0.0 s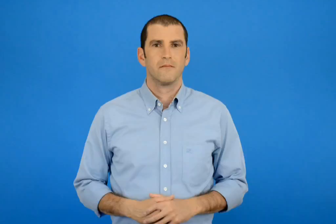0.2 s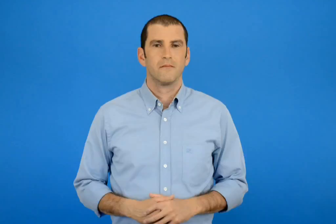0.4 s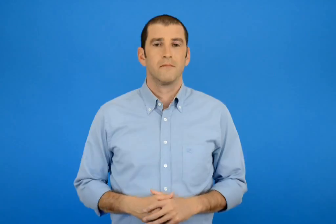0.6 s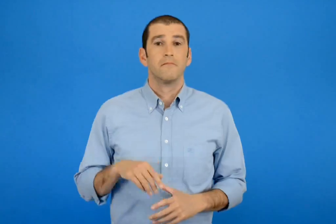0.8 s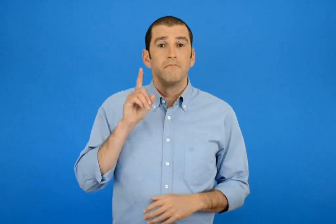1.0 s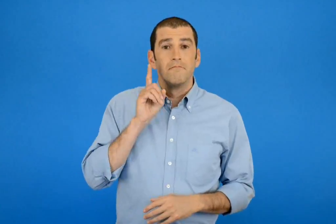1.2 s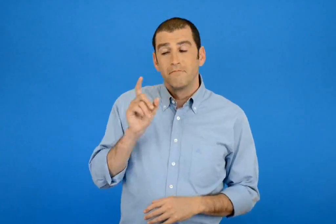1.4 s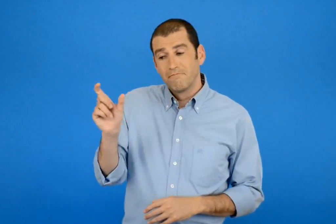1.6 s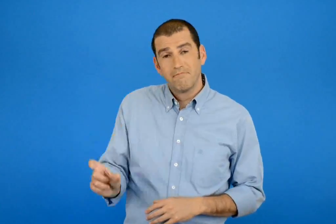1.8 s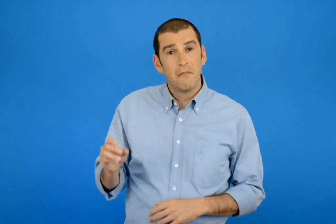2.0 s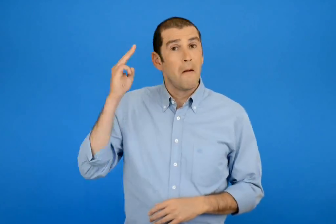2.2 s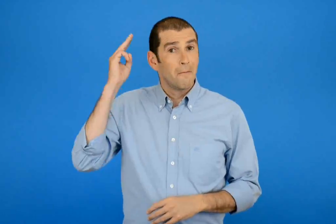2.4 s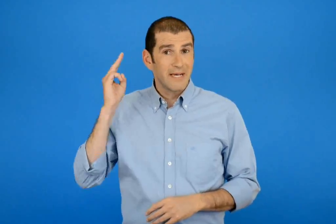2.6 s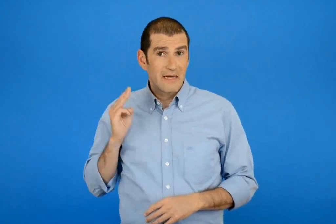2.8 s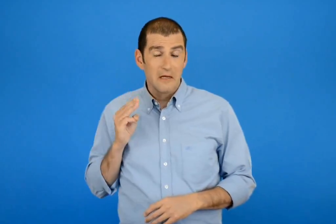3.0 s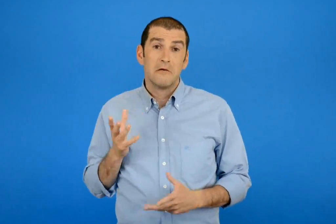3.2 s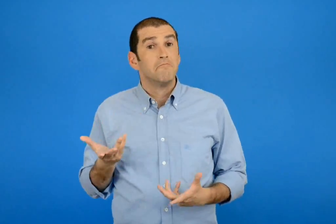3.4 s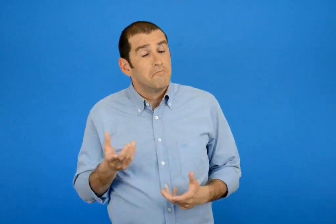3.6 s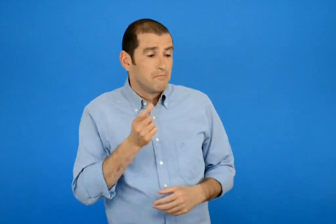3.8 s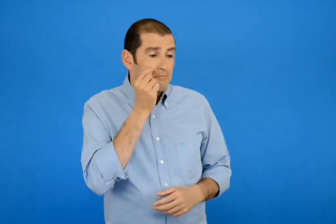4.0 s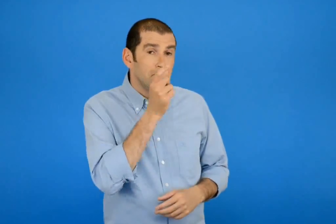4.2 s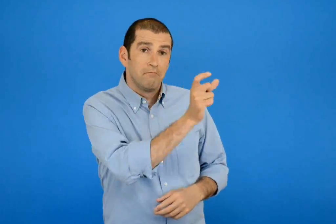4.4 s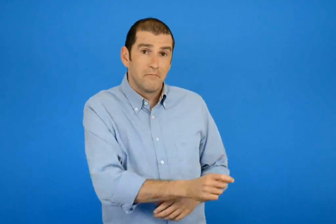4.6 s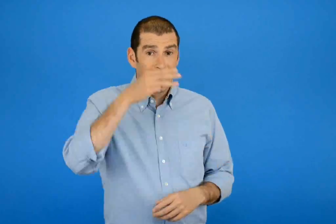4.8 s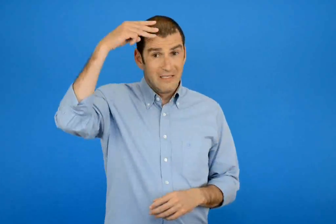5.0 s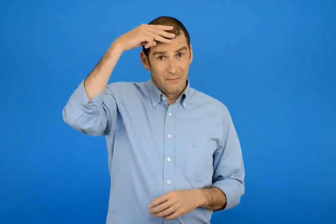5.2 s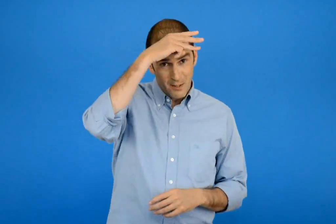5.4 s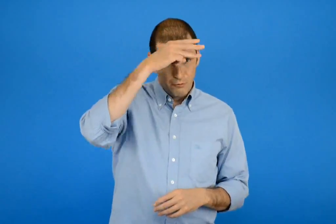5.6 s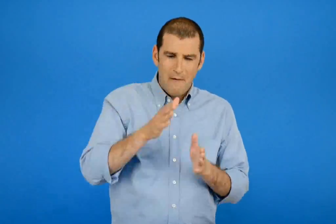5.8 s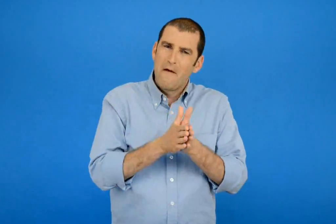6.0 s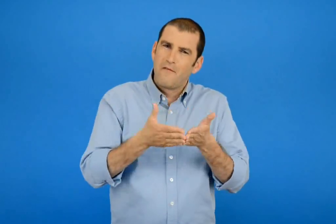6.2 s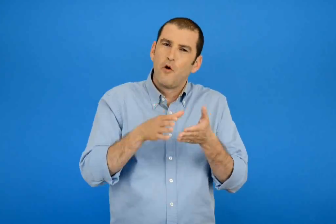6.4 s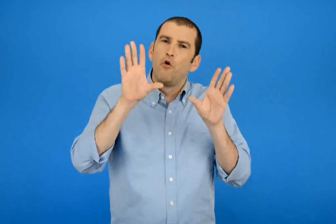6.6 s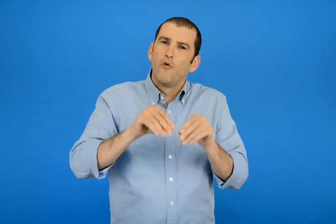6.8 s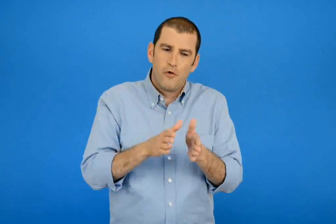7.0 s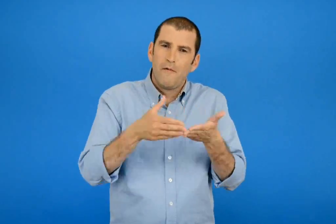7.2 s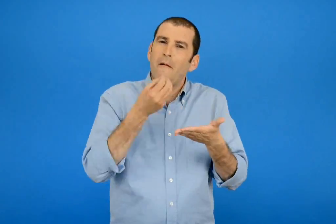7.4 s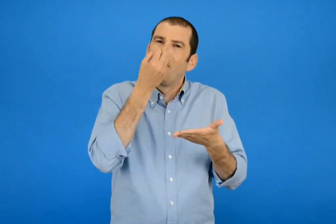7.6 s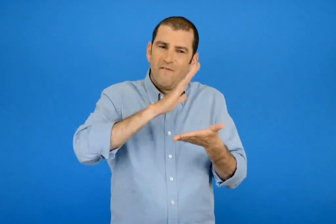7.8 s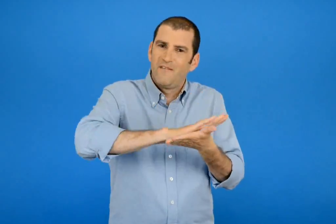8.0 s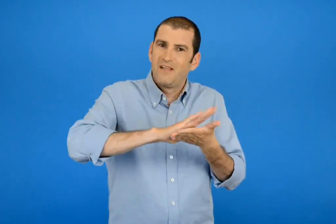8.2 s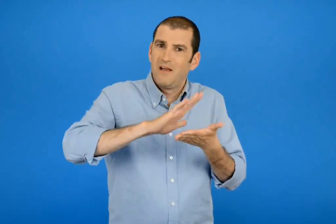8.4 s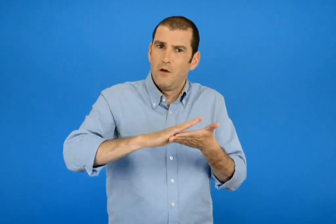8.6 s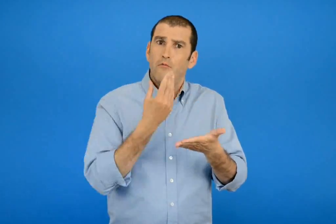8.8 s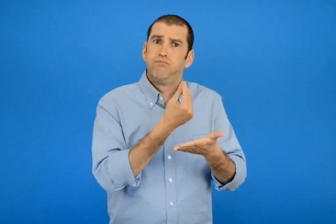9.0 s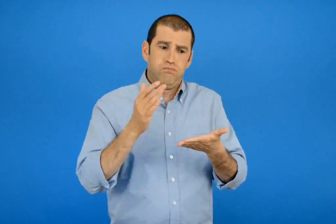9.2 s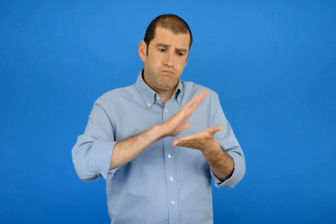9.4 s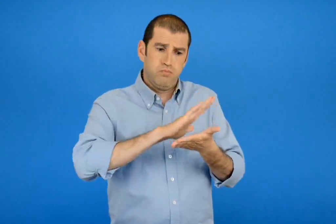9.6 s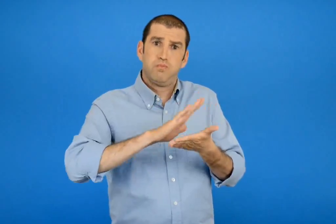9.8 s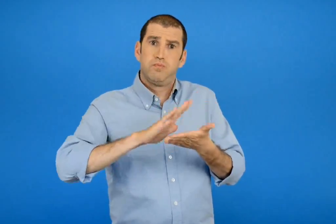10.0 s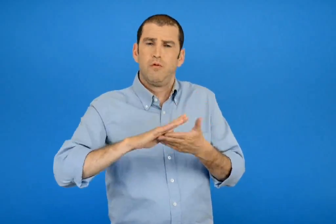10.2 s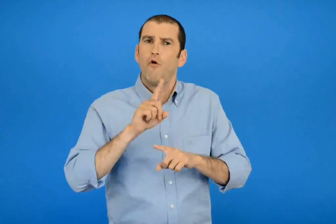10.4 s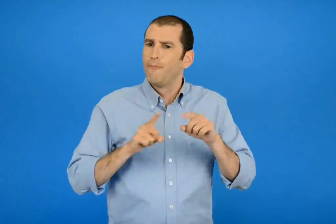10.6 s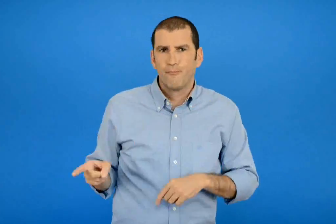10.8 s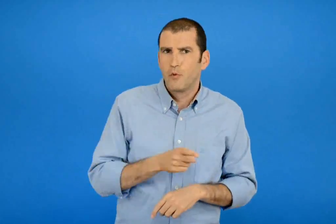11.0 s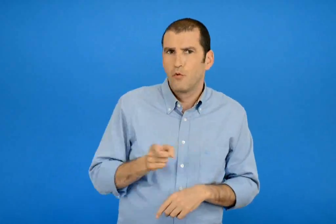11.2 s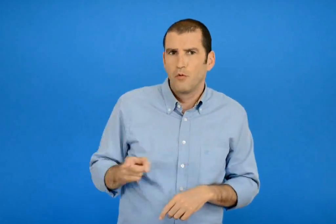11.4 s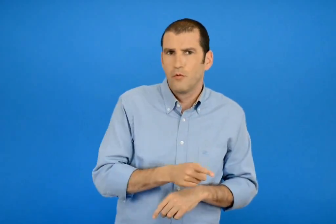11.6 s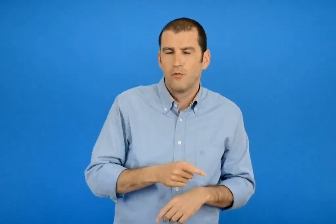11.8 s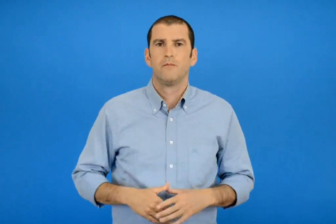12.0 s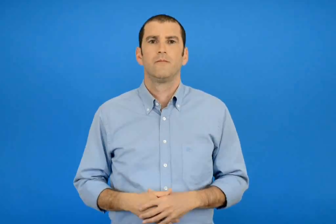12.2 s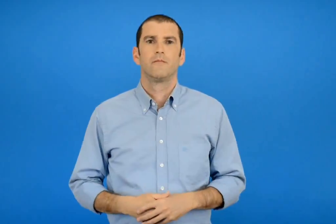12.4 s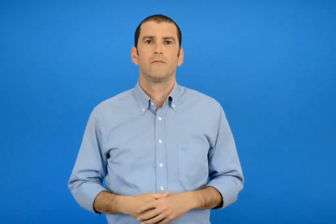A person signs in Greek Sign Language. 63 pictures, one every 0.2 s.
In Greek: ποιό παιδί έχει στο φυτολόγιο του πιο πολλά εκθέματα η μαρίνα η ο σπύρος ;
